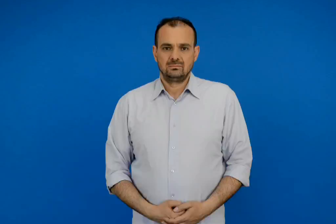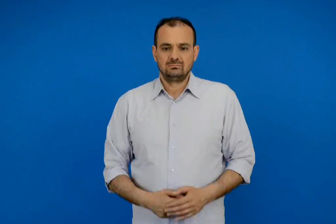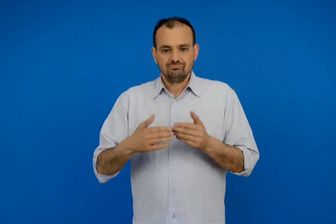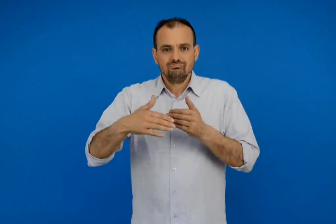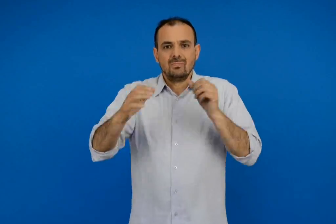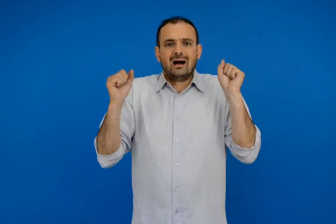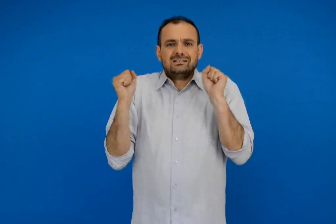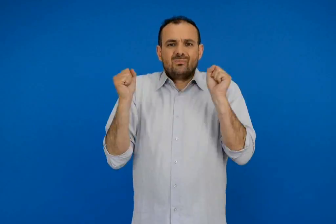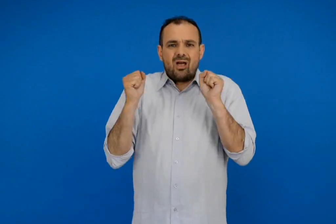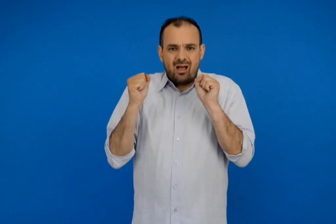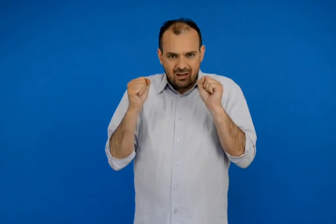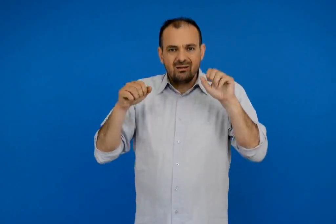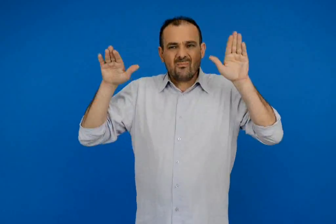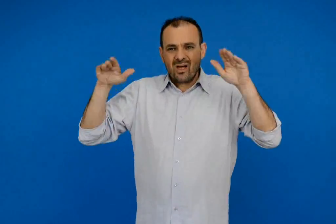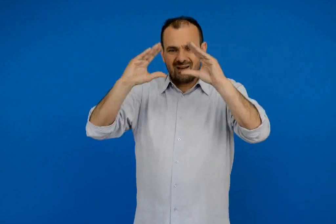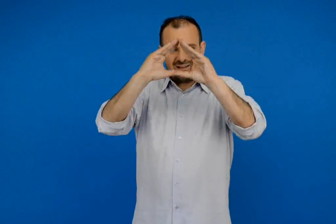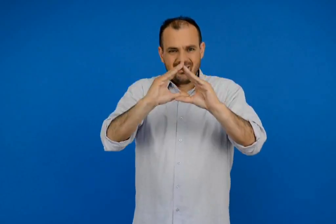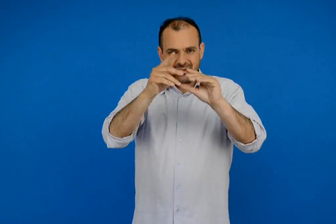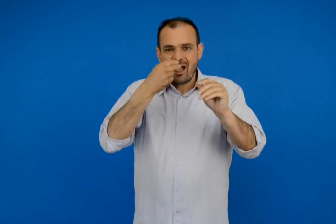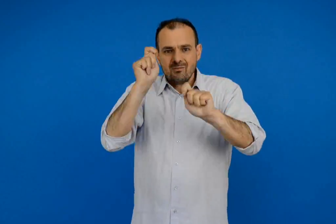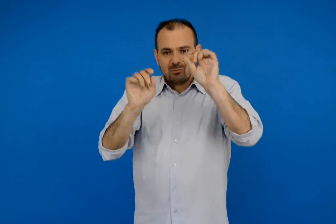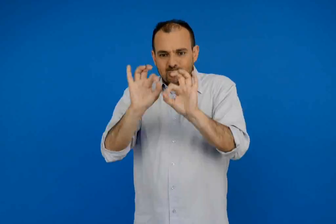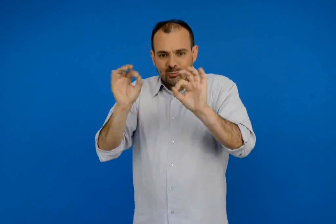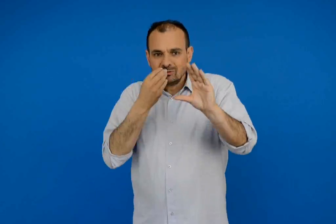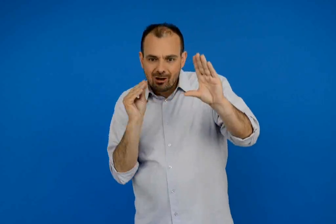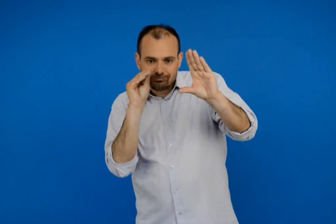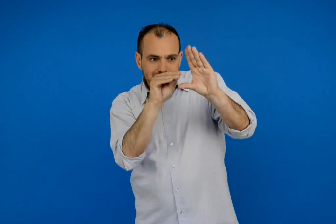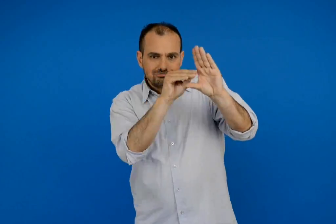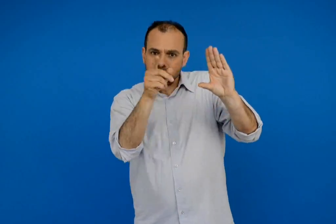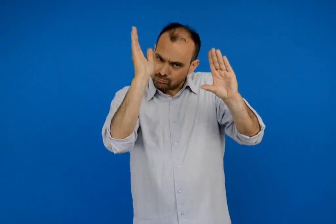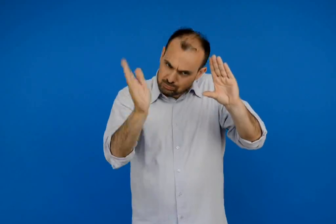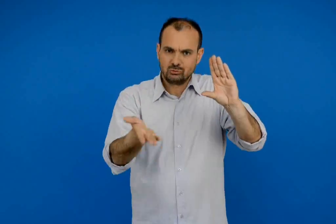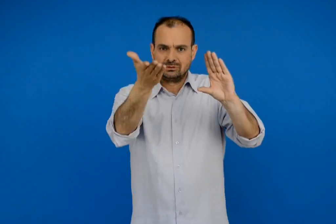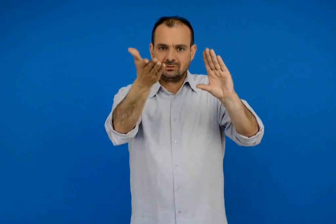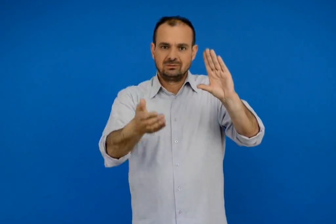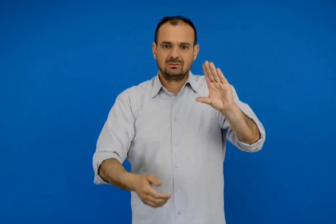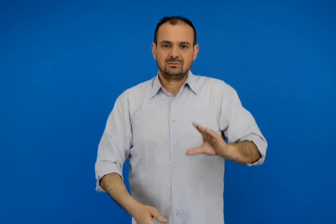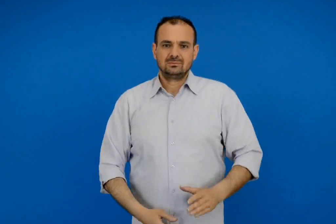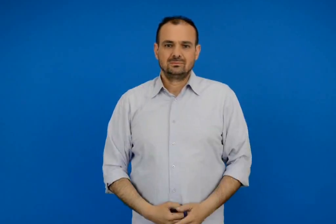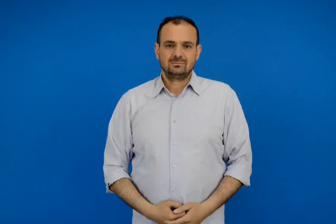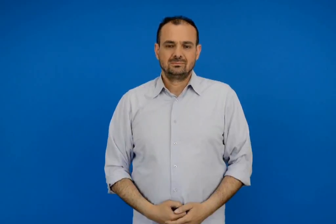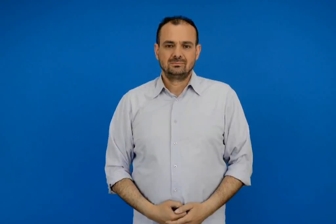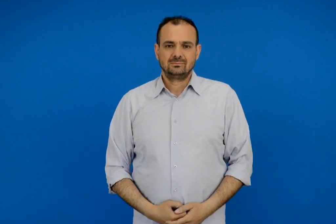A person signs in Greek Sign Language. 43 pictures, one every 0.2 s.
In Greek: μπορείς να ετοιμάσεις ταΐστρες για τα πουλιά βοηθώντας τα έτσι να περάσουν το χειμώνα
